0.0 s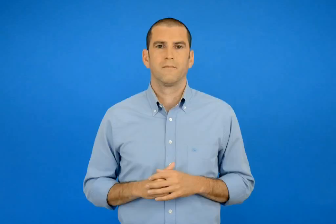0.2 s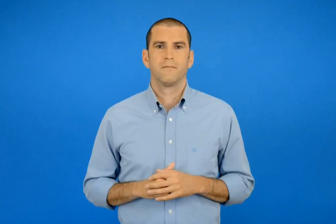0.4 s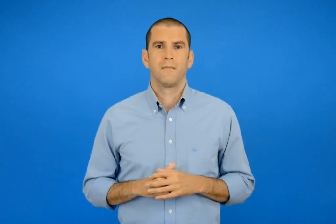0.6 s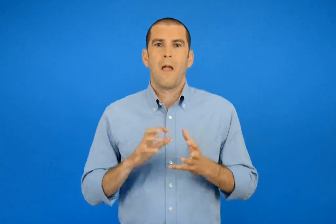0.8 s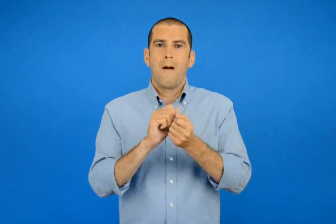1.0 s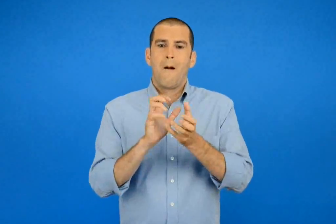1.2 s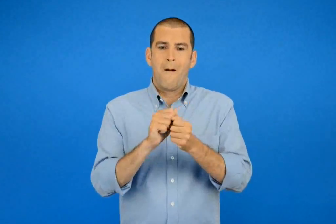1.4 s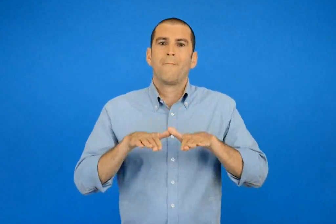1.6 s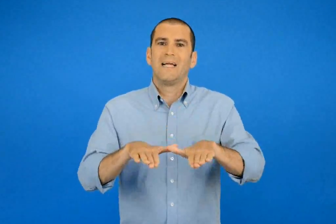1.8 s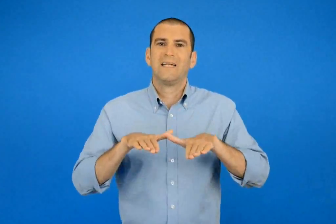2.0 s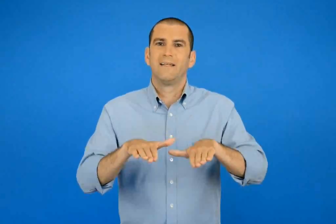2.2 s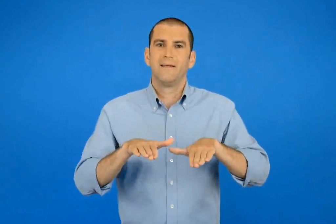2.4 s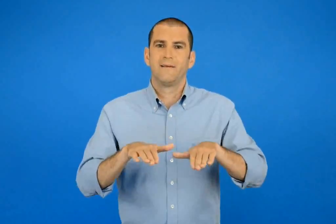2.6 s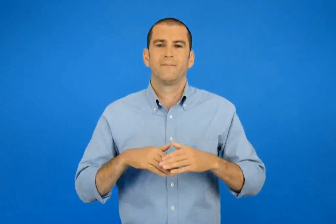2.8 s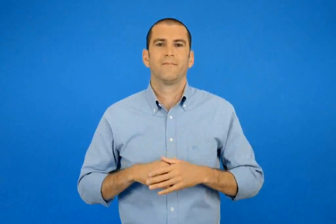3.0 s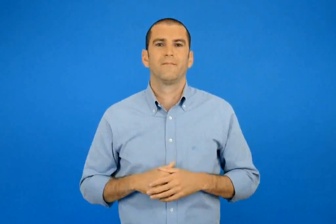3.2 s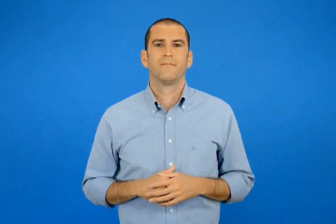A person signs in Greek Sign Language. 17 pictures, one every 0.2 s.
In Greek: πλαστελίνη
